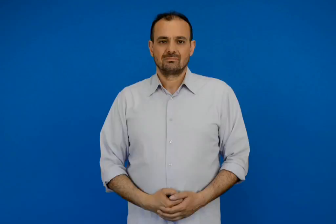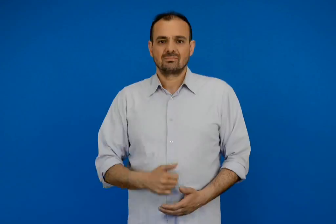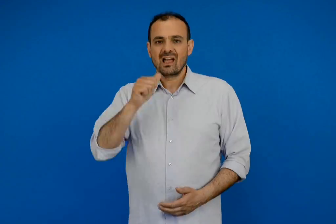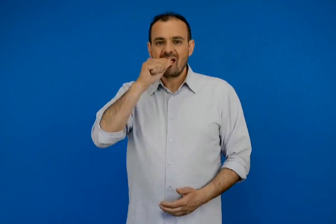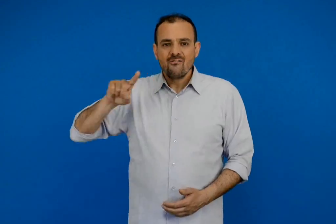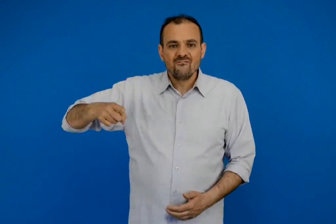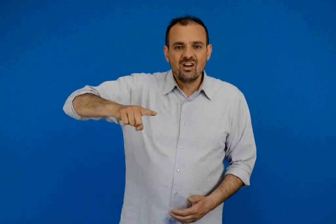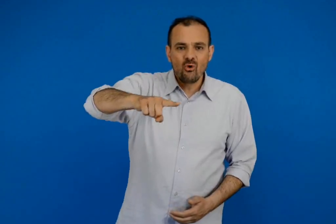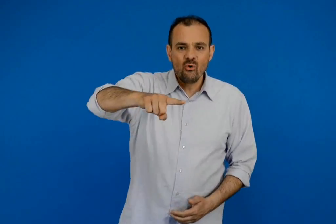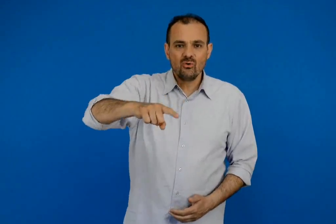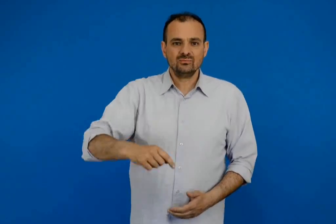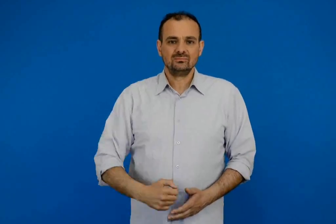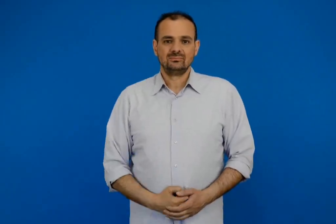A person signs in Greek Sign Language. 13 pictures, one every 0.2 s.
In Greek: νερόφιδο
